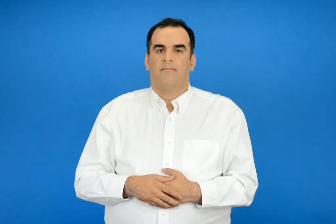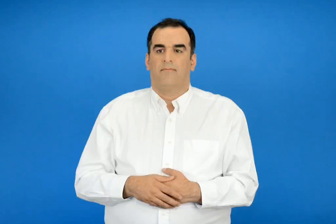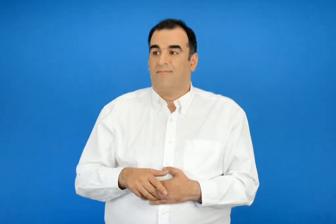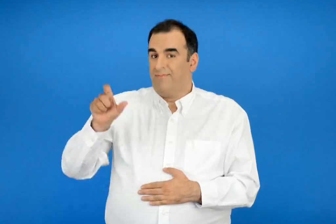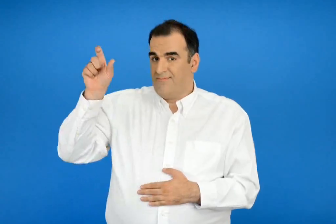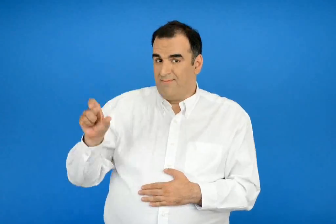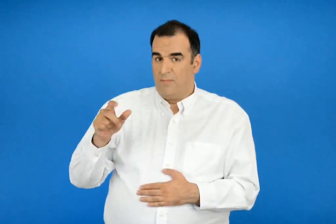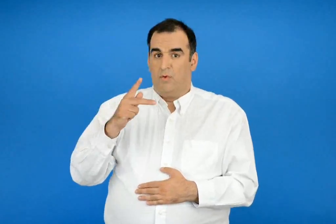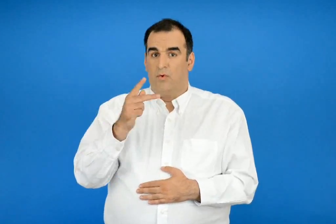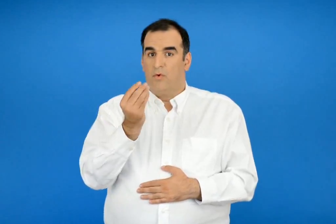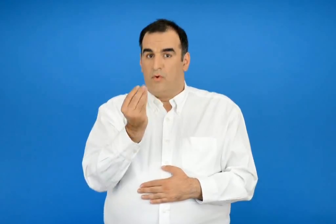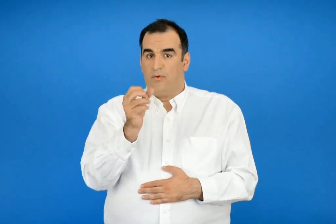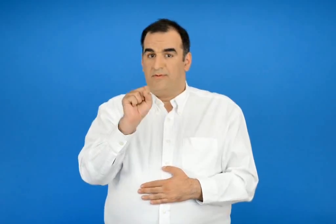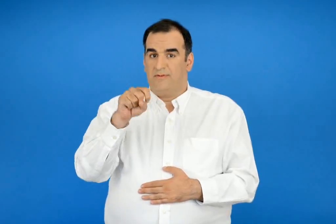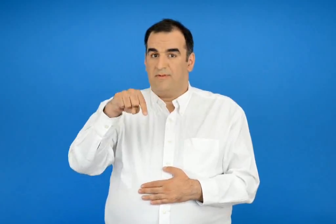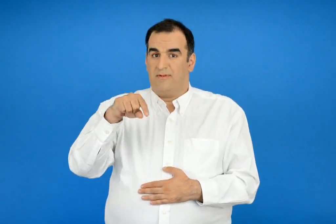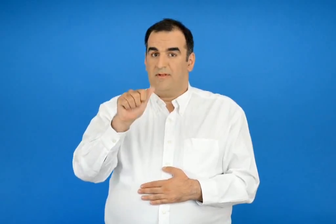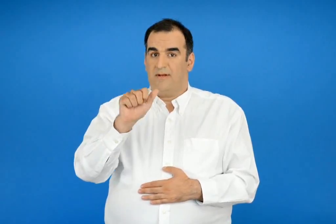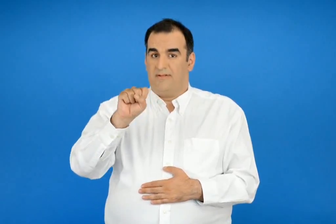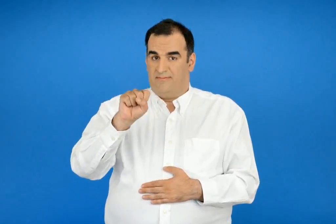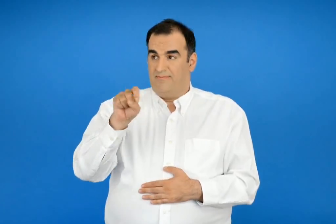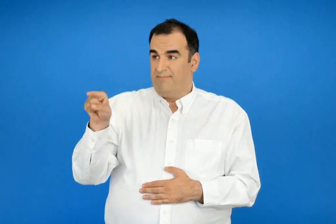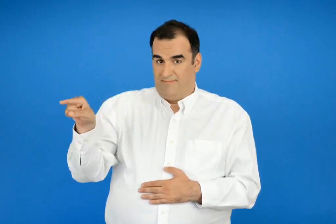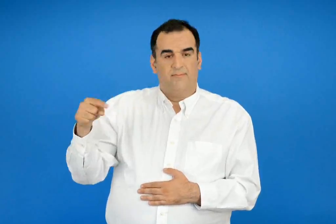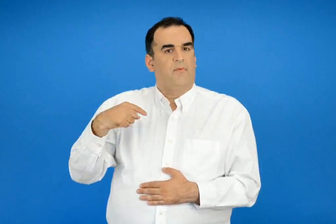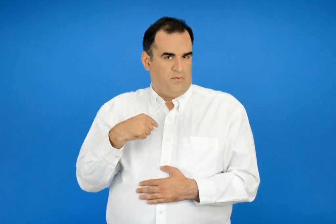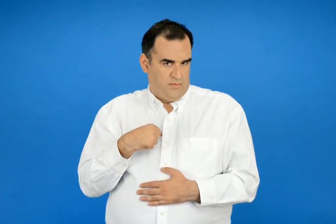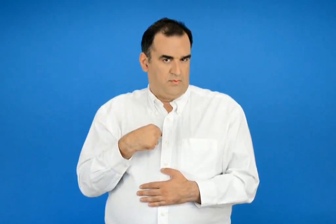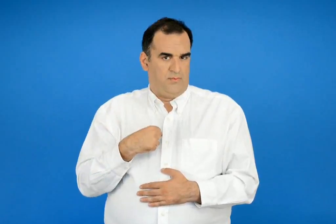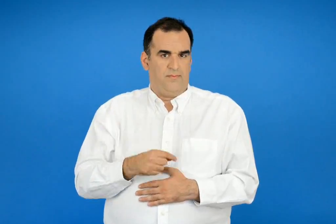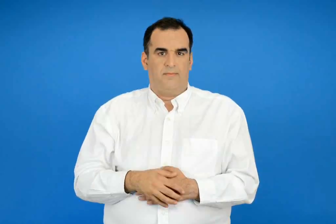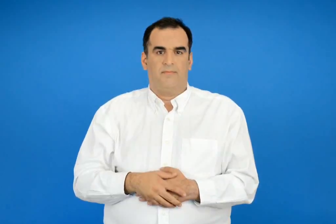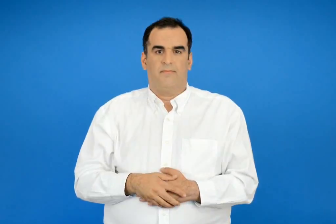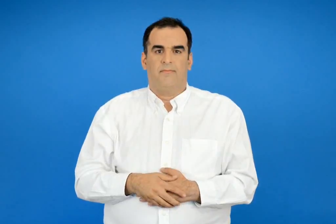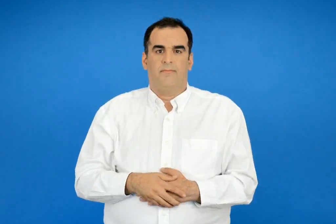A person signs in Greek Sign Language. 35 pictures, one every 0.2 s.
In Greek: ο κώστας και εγώ
